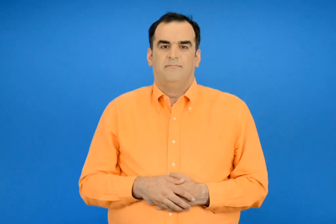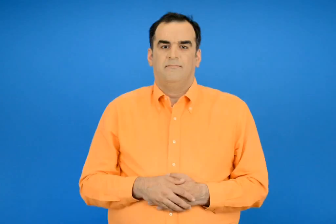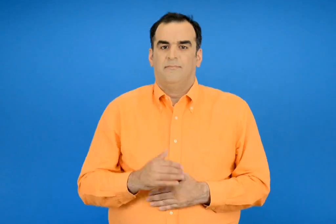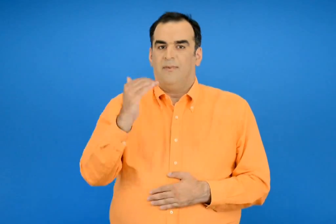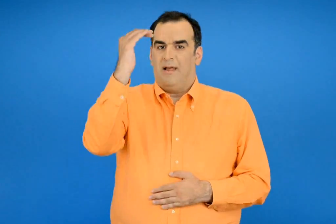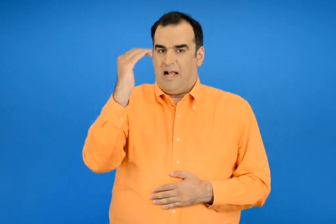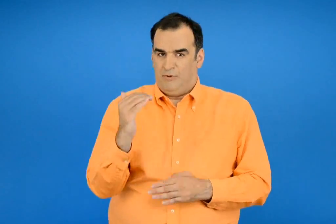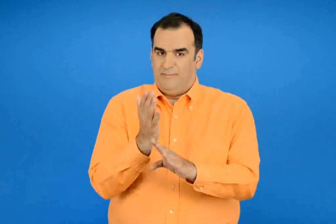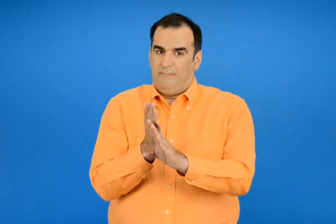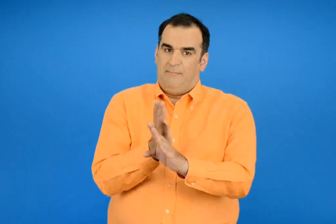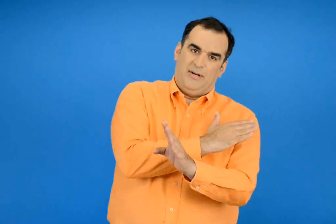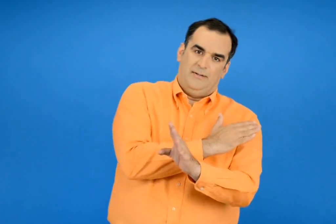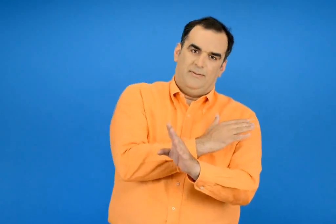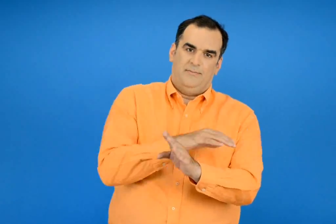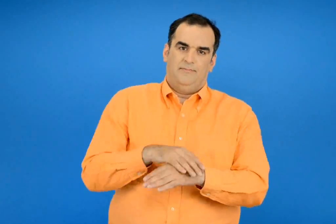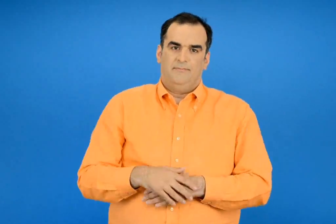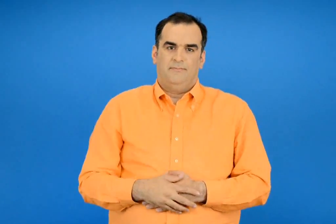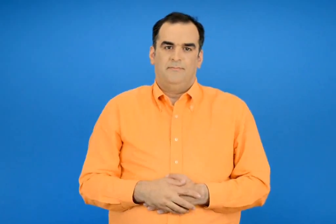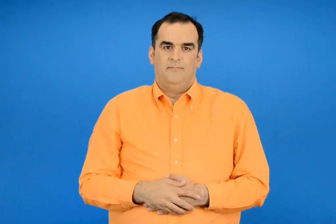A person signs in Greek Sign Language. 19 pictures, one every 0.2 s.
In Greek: πριν από τις εκπτώσεις
